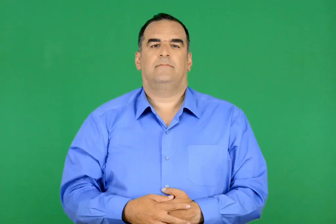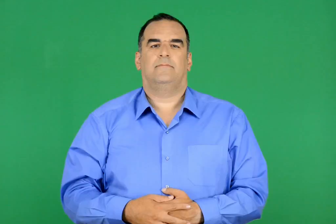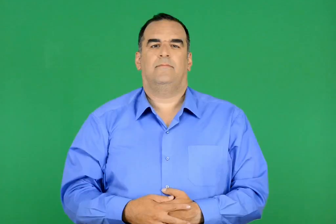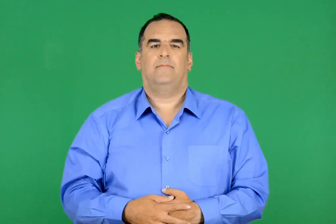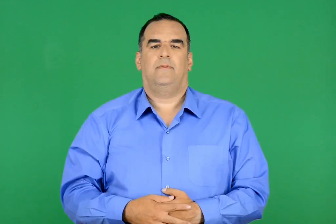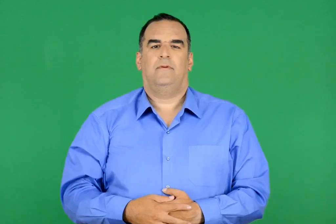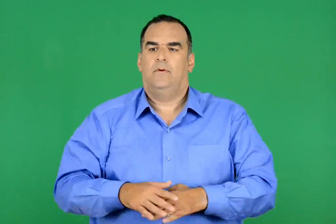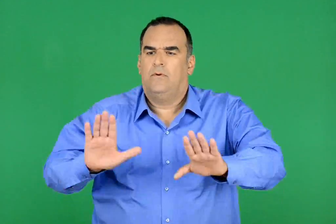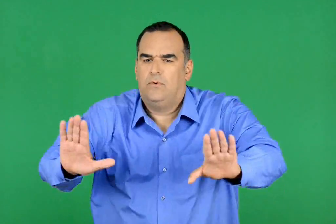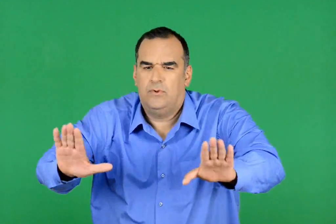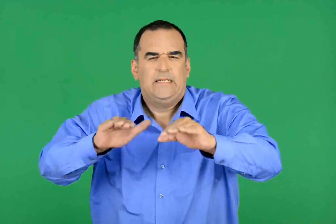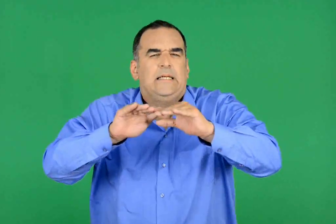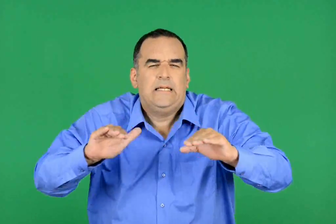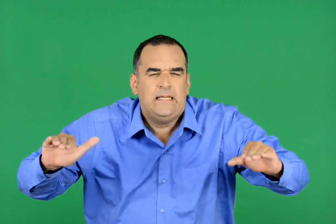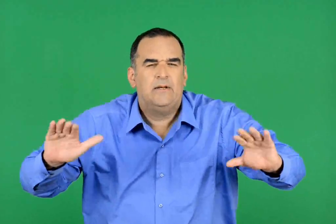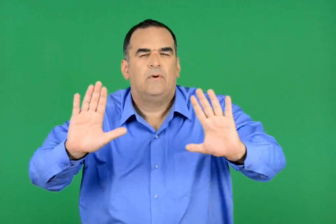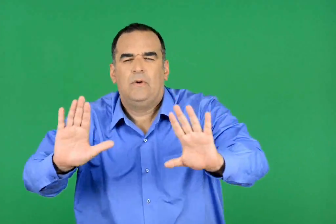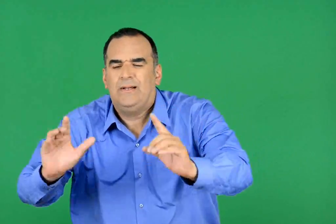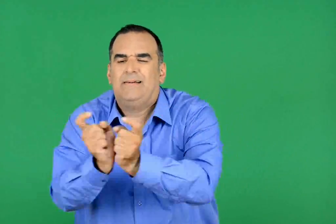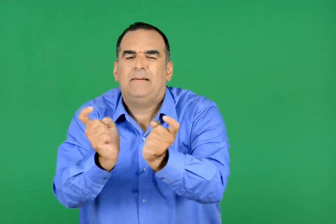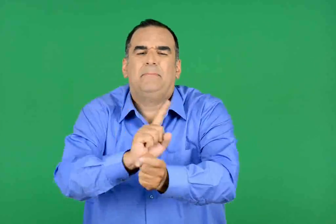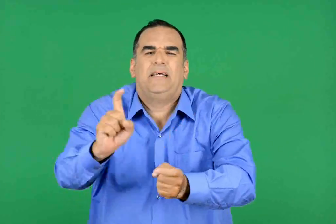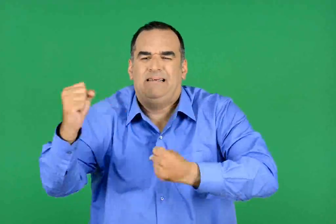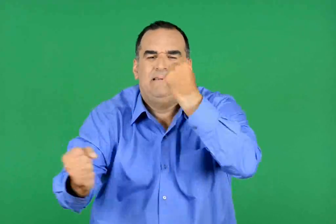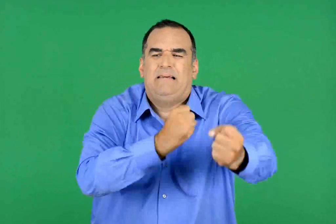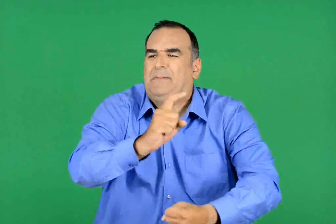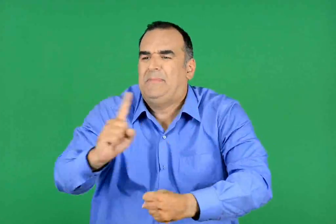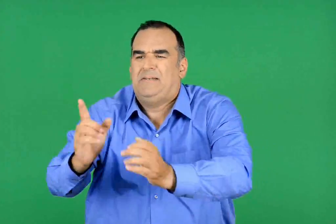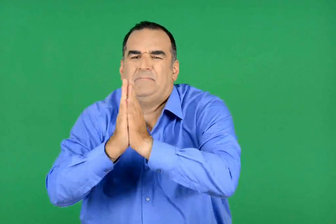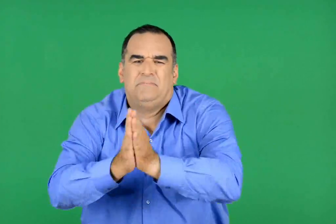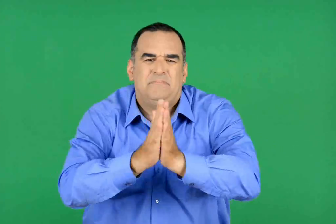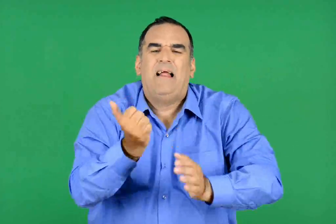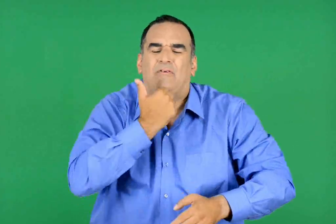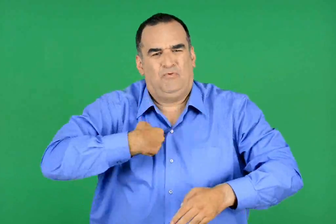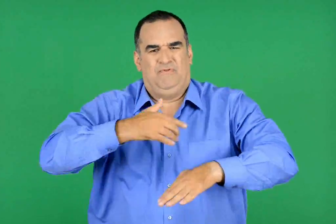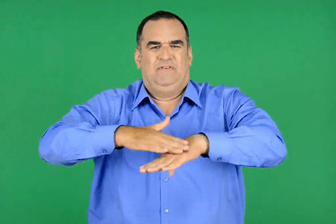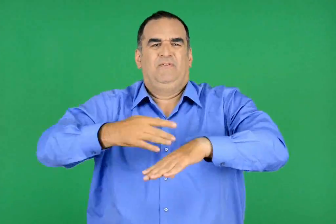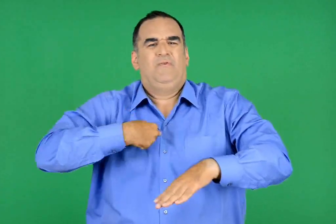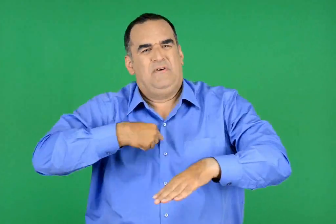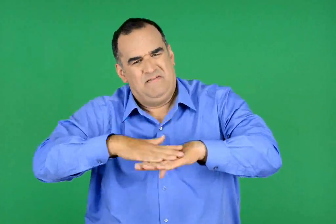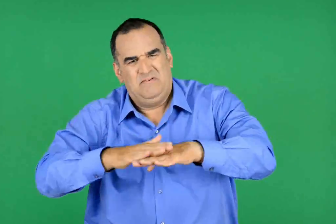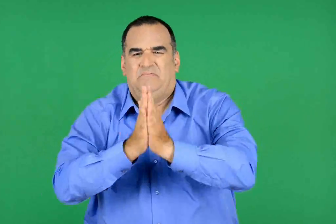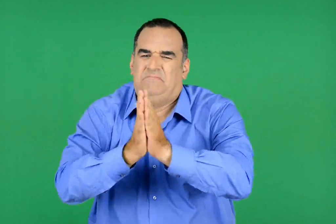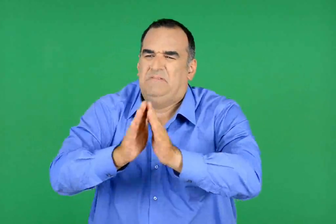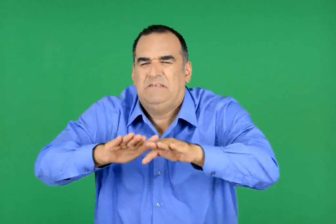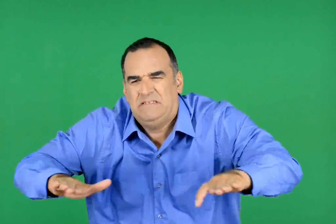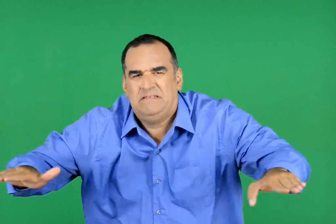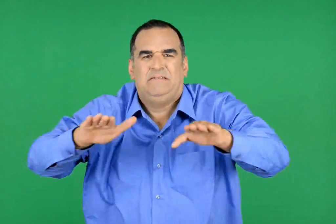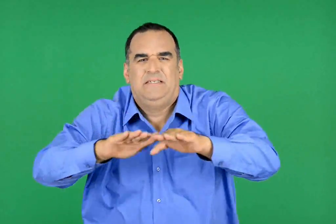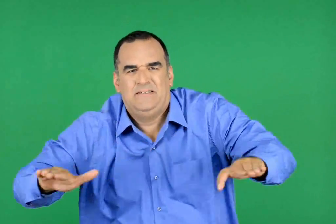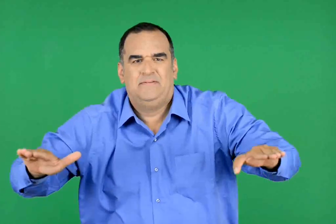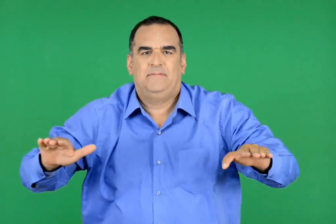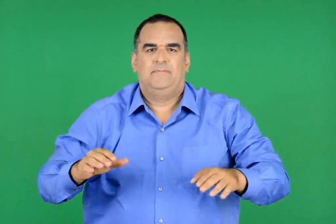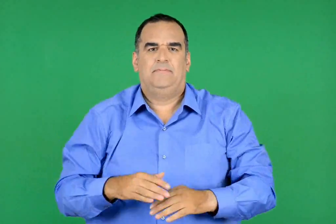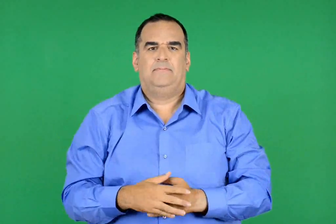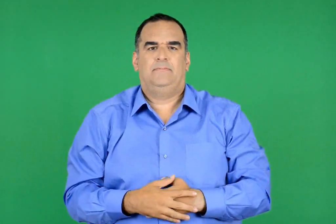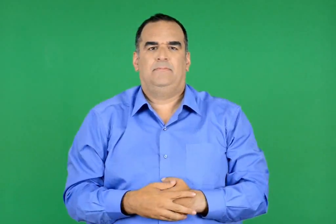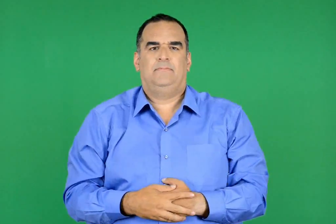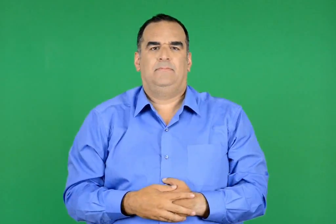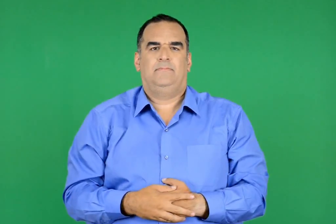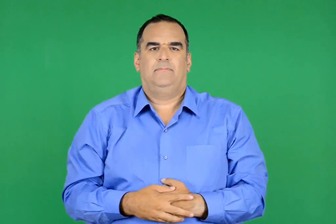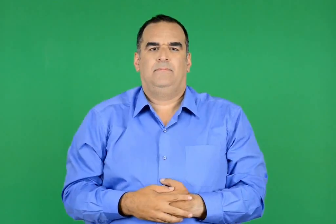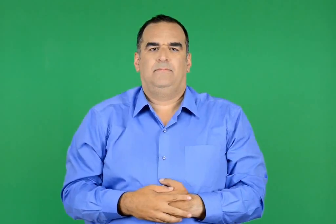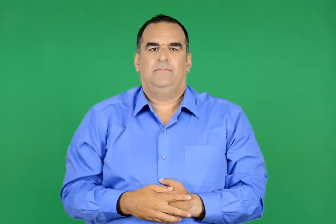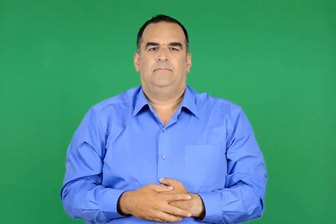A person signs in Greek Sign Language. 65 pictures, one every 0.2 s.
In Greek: ειρήνη , παιδιά µου μη µαλώνετε , σας παρακαλώ το λάθος είναι δικό µου , εγώ φταίω εγώ φταίω , βρε παιδιά... κτλ. , κτλ
